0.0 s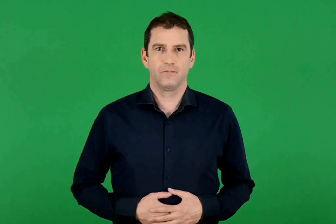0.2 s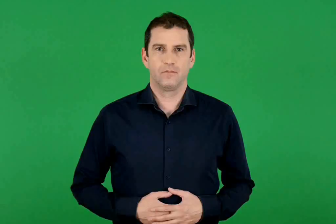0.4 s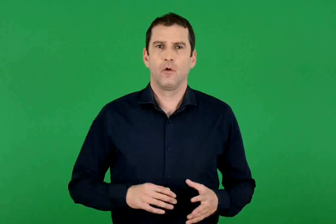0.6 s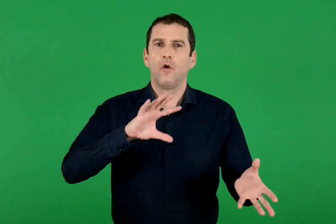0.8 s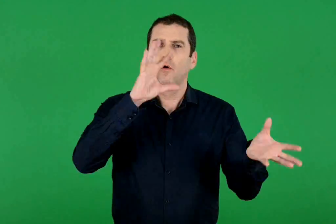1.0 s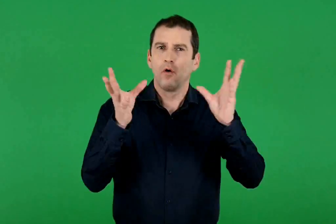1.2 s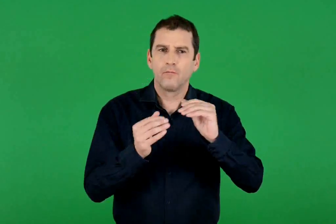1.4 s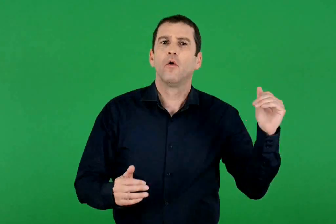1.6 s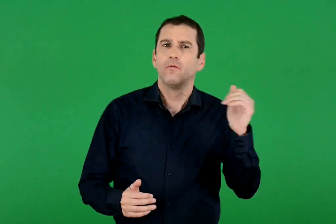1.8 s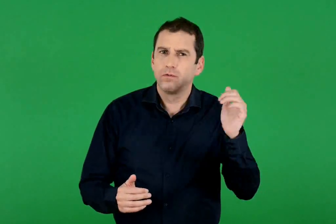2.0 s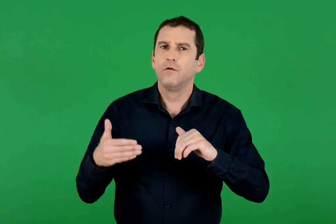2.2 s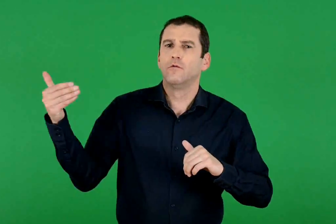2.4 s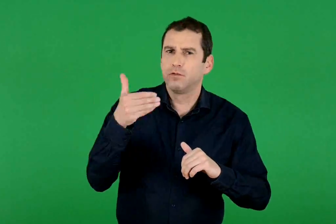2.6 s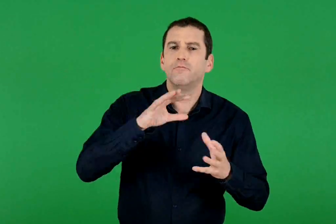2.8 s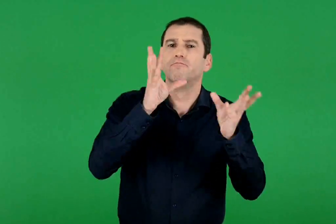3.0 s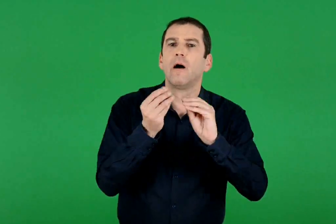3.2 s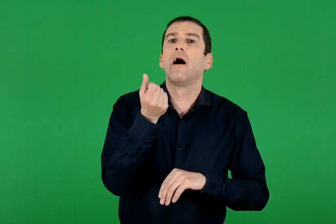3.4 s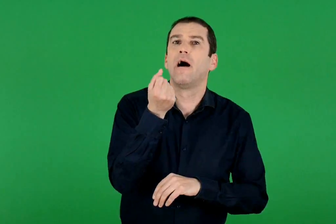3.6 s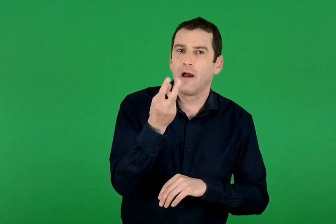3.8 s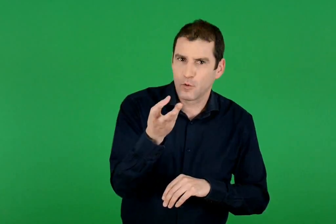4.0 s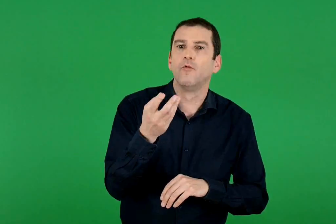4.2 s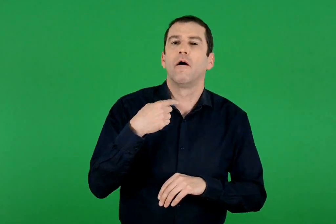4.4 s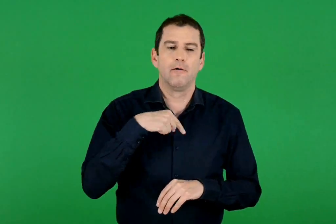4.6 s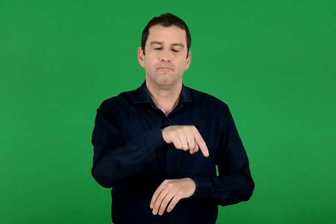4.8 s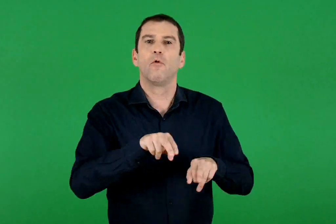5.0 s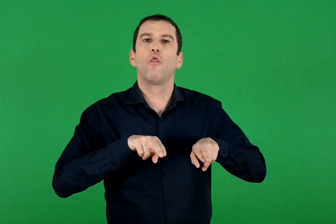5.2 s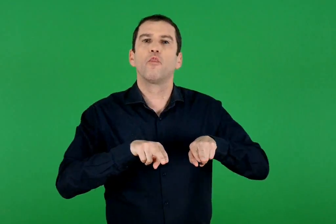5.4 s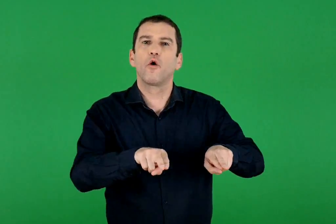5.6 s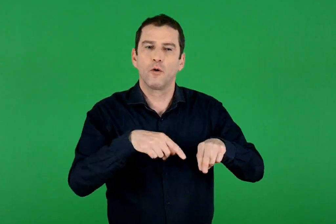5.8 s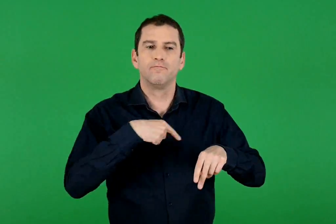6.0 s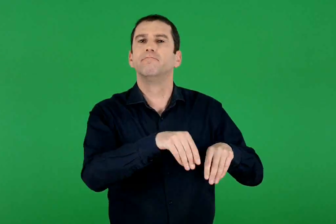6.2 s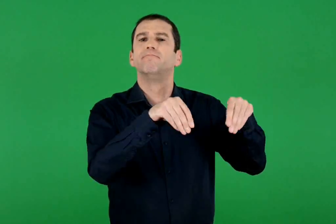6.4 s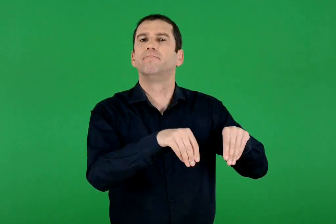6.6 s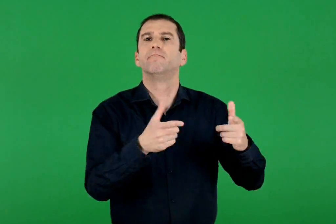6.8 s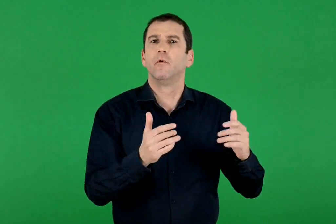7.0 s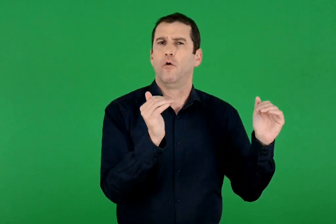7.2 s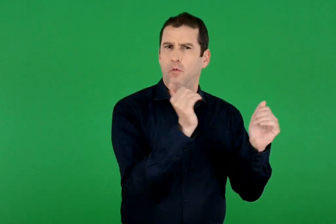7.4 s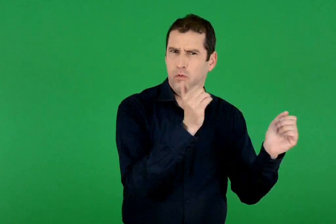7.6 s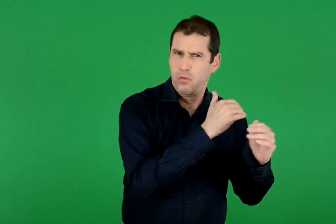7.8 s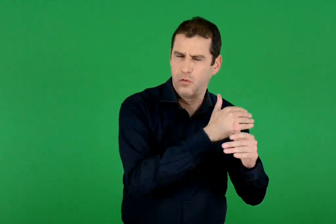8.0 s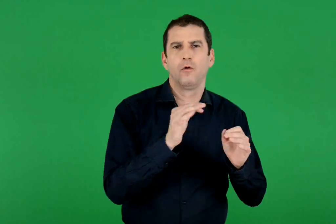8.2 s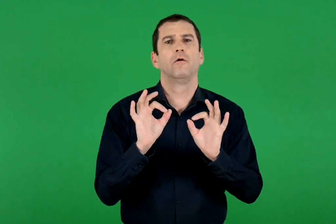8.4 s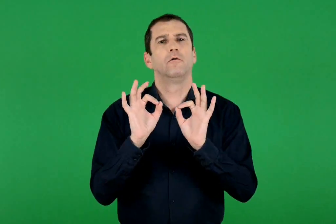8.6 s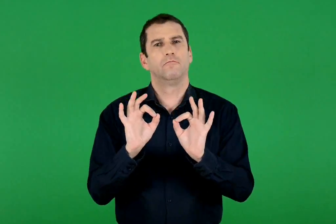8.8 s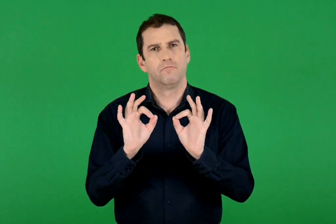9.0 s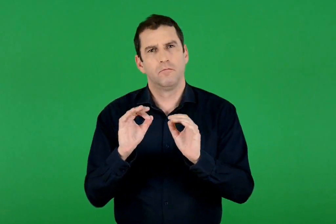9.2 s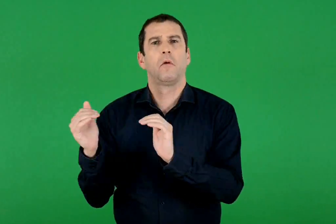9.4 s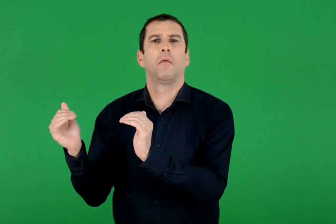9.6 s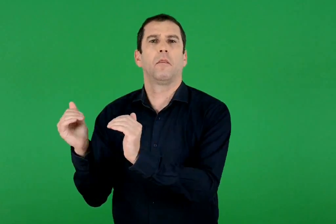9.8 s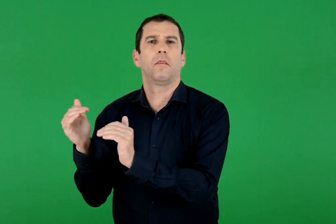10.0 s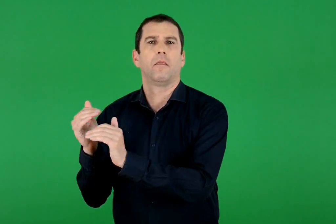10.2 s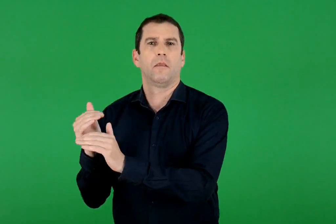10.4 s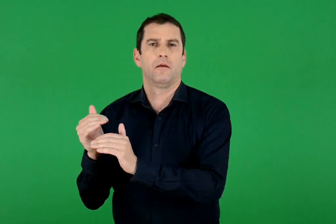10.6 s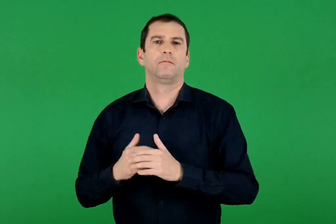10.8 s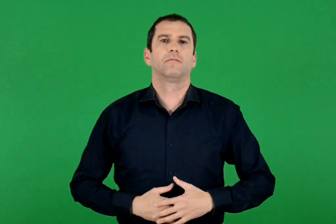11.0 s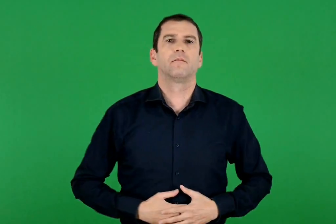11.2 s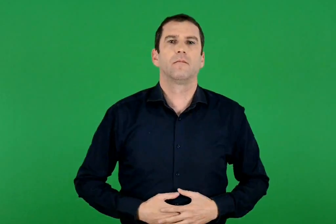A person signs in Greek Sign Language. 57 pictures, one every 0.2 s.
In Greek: με βάση τον αριθμό των οχημάτων που πέρασαν , χαρακτηρίζουμε τον δρόμο: μεγάλης , μέτριας , η μικρής κυκλοφορίας
